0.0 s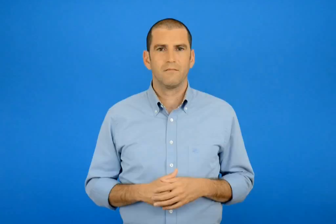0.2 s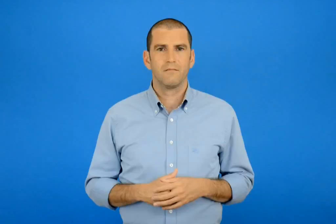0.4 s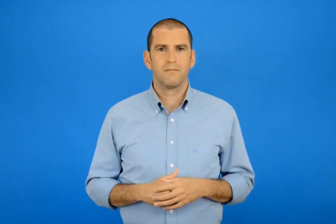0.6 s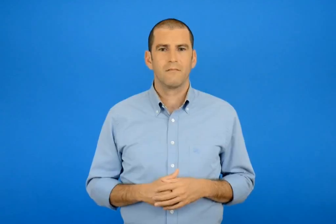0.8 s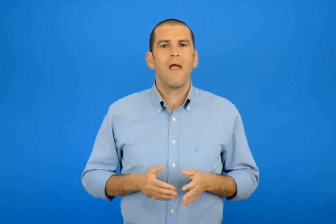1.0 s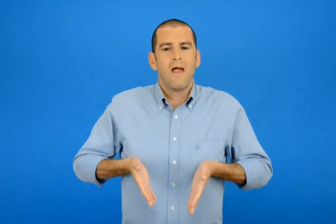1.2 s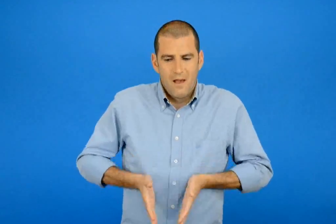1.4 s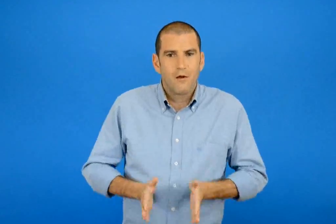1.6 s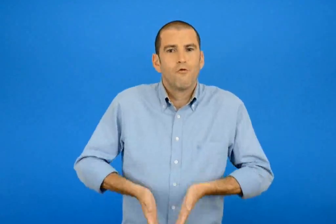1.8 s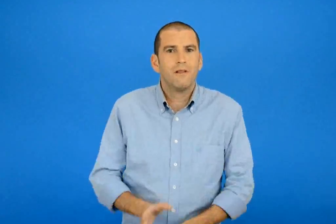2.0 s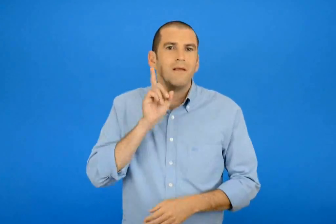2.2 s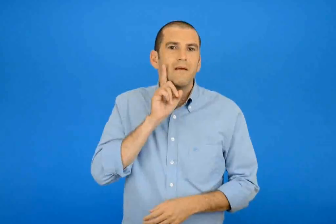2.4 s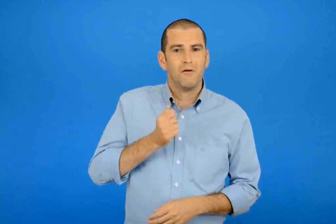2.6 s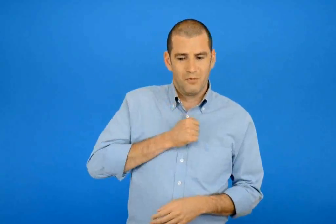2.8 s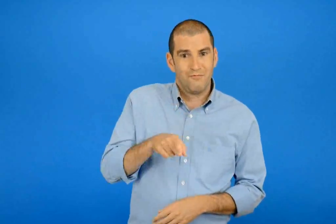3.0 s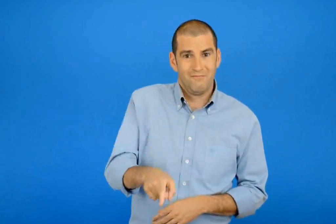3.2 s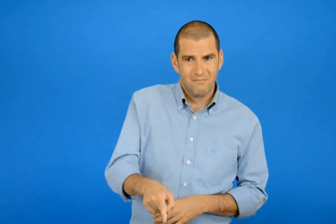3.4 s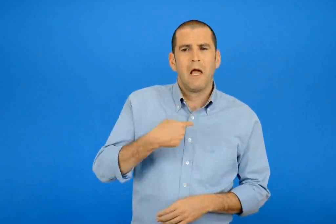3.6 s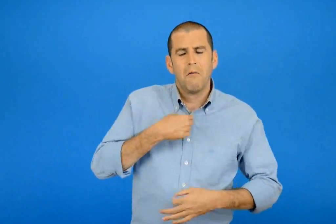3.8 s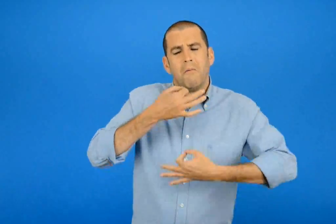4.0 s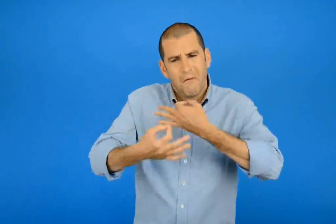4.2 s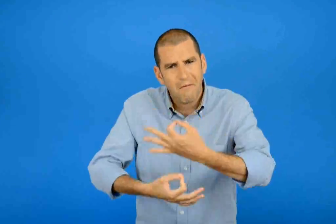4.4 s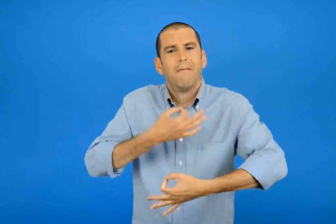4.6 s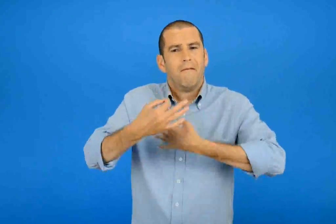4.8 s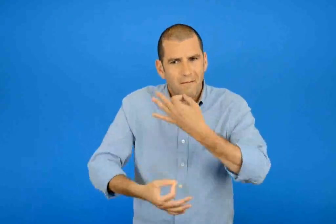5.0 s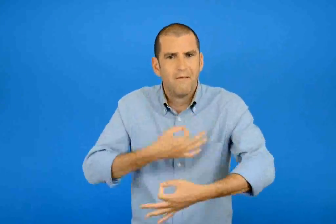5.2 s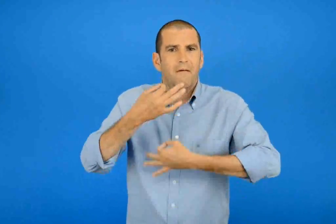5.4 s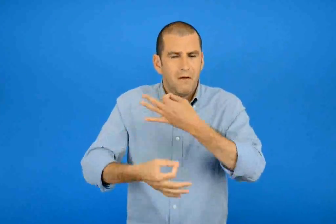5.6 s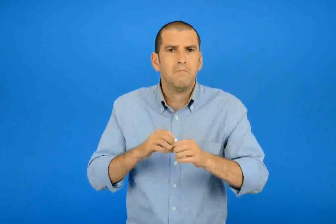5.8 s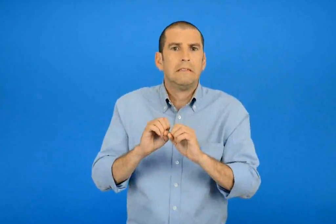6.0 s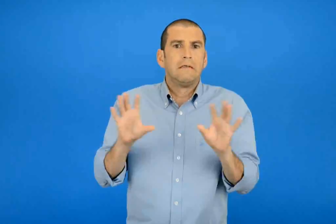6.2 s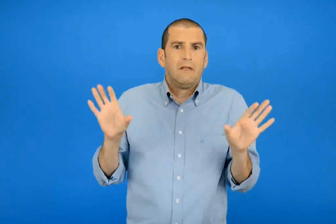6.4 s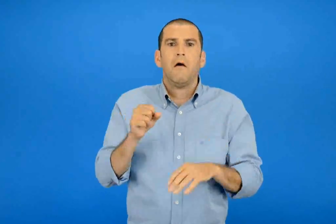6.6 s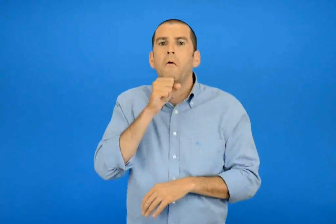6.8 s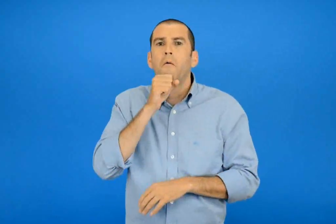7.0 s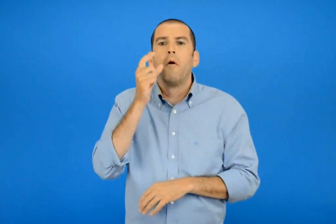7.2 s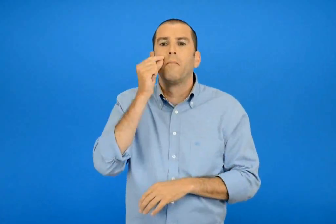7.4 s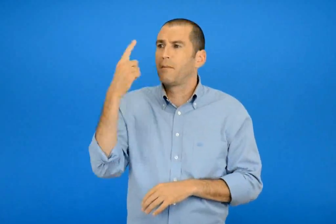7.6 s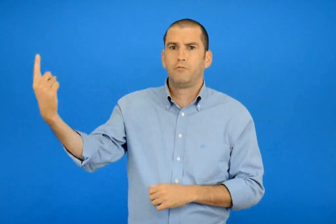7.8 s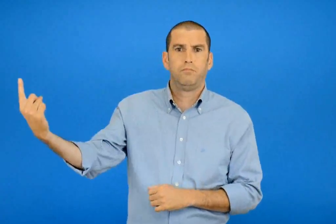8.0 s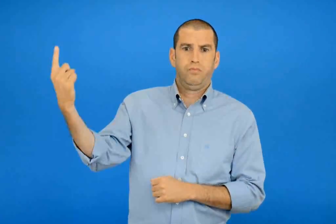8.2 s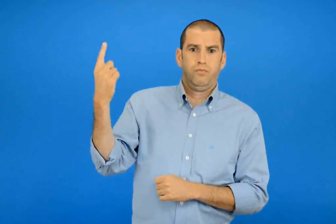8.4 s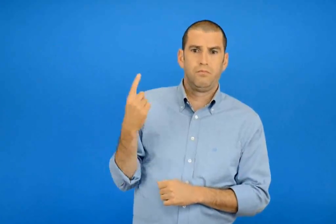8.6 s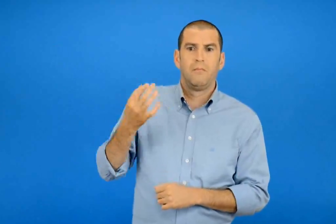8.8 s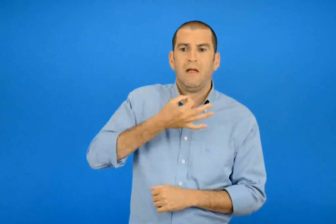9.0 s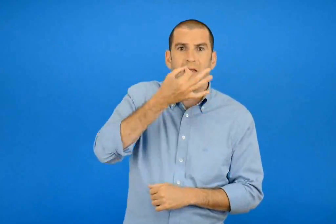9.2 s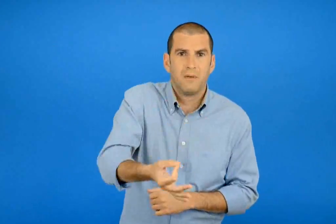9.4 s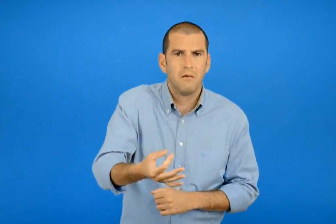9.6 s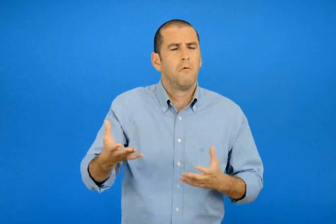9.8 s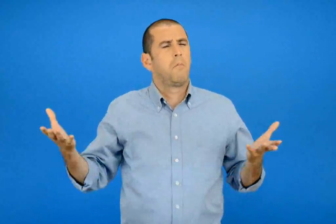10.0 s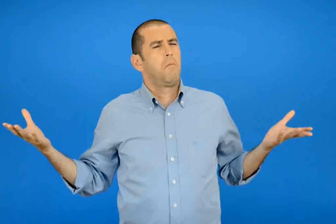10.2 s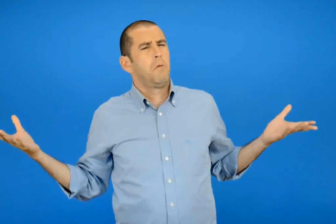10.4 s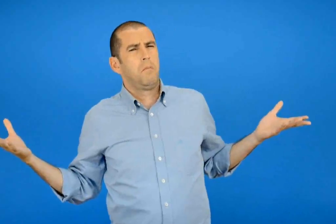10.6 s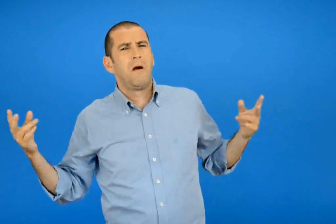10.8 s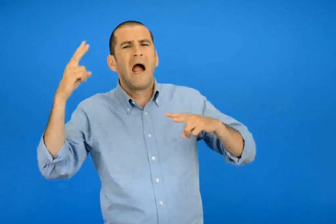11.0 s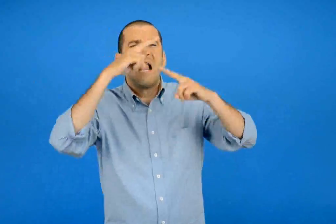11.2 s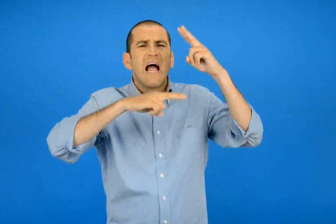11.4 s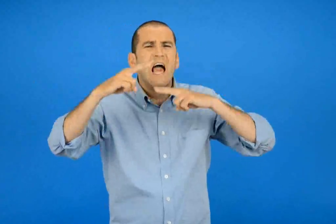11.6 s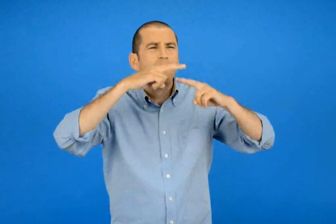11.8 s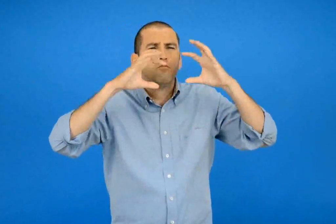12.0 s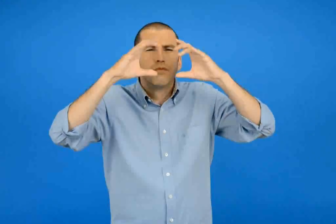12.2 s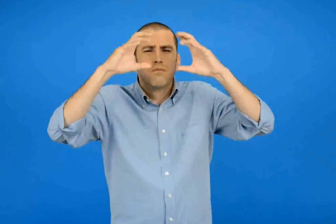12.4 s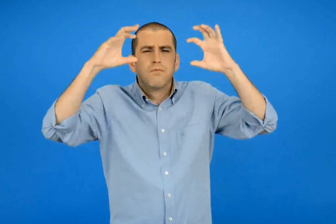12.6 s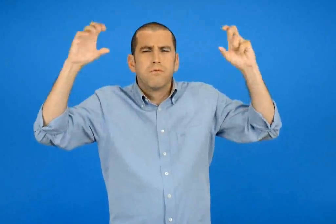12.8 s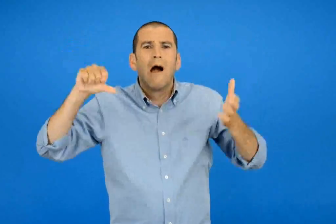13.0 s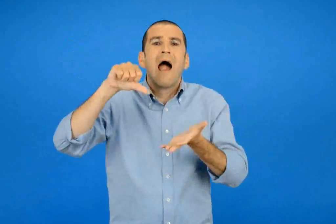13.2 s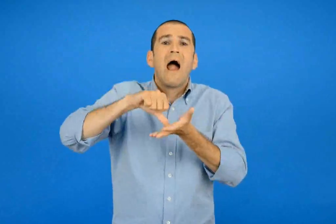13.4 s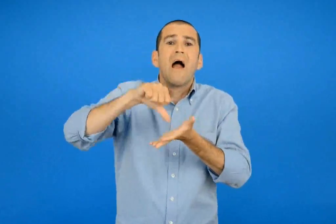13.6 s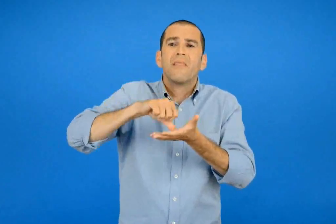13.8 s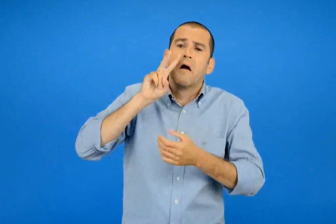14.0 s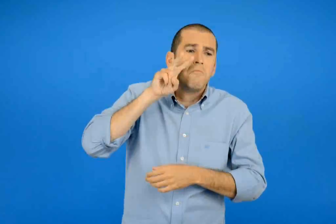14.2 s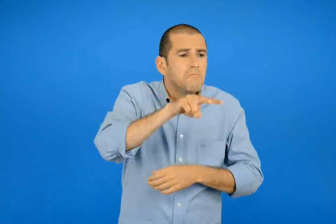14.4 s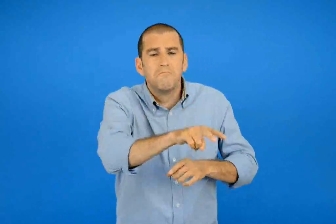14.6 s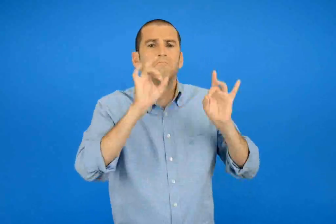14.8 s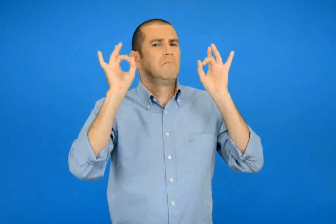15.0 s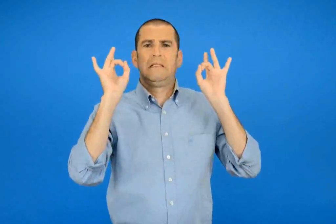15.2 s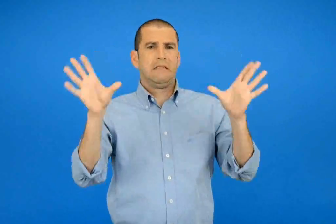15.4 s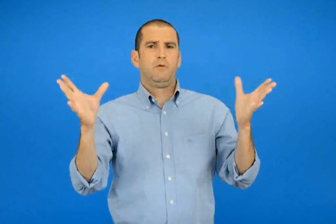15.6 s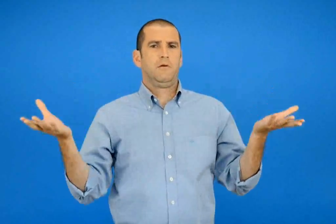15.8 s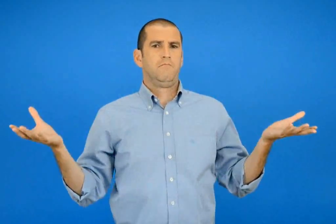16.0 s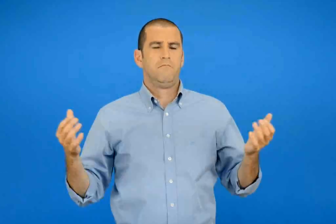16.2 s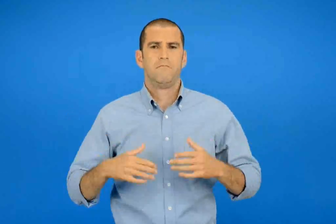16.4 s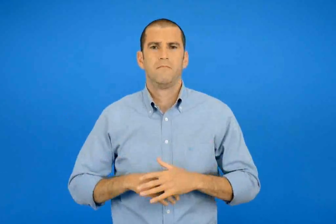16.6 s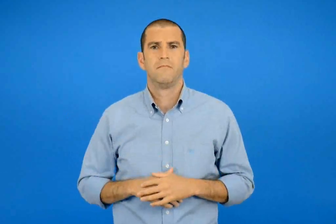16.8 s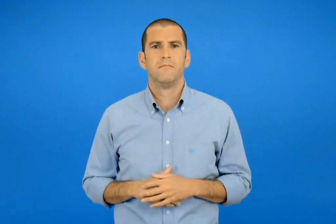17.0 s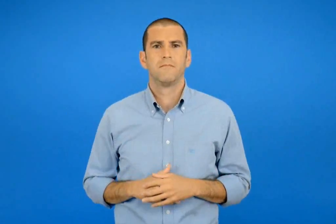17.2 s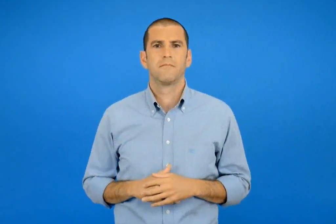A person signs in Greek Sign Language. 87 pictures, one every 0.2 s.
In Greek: τα έλεγα όλα αυτά με λογία απλά στην εγγονή μου όταν ξαφνικά μπήκε ο πάππους και είπε από το πολύ νέφος δε φαίνεται η αθήνα
